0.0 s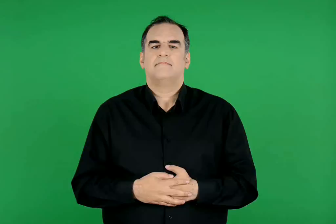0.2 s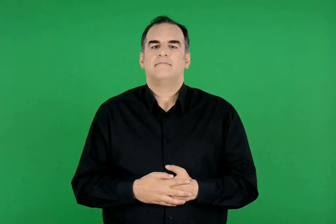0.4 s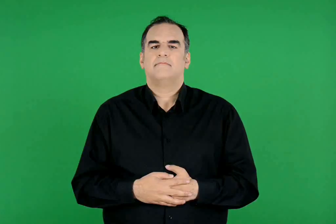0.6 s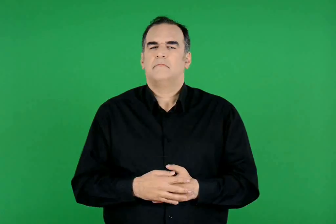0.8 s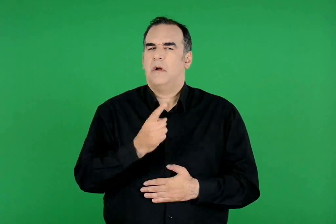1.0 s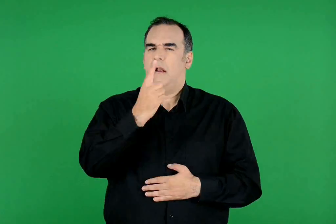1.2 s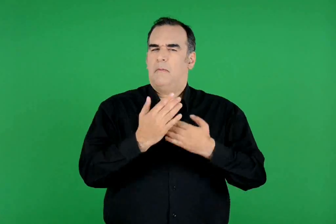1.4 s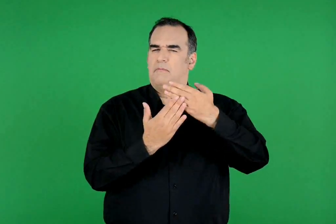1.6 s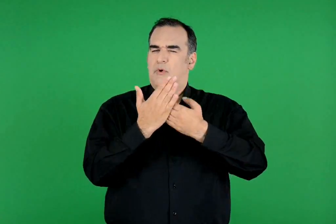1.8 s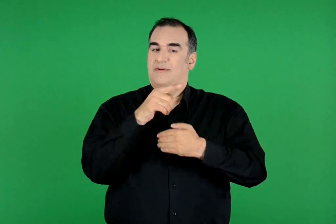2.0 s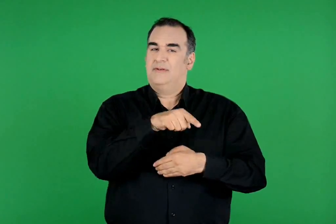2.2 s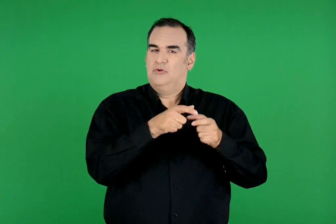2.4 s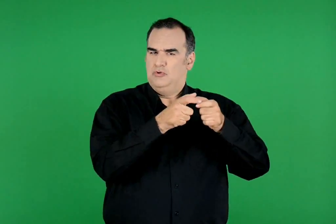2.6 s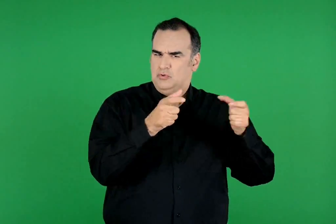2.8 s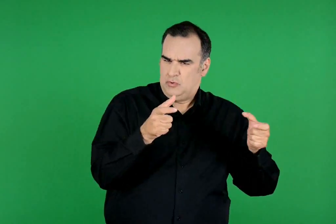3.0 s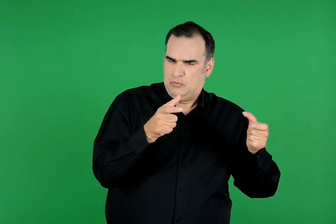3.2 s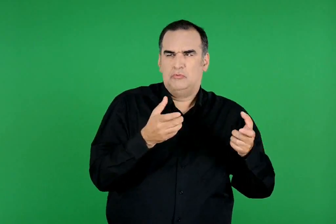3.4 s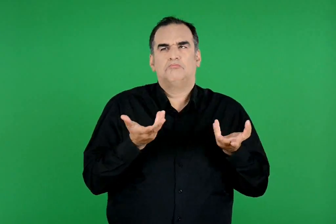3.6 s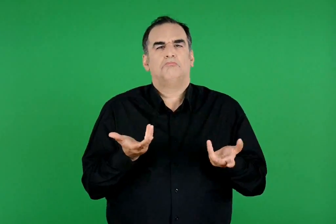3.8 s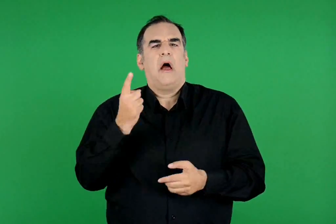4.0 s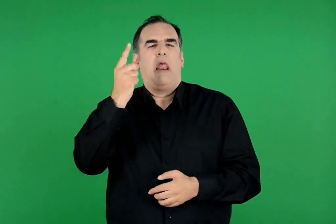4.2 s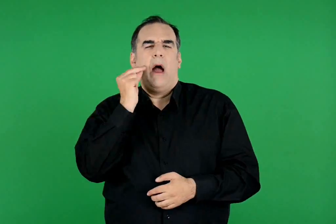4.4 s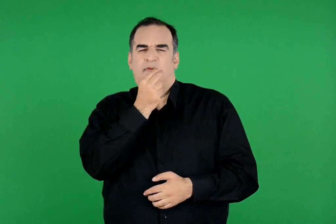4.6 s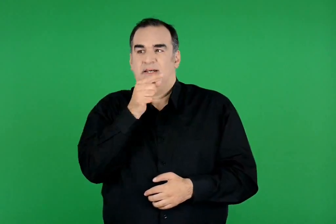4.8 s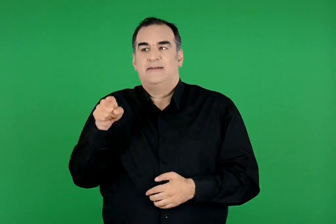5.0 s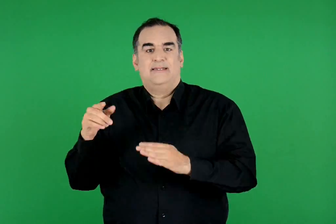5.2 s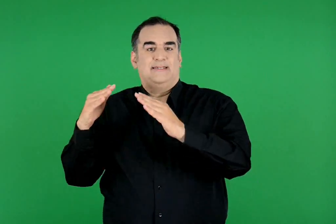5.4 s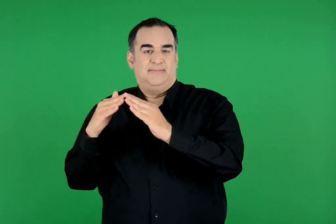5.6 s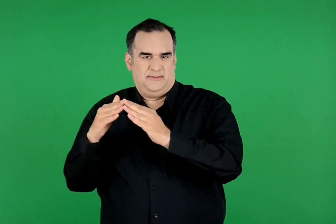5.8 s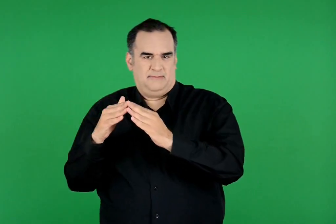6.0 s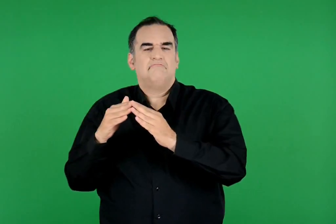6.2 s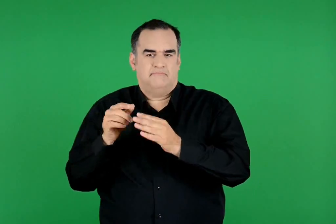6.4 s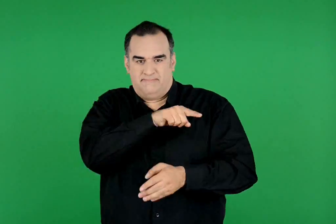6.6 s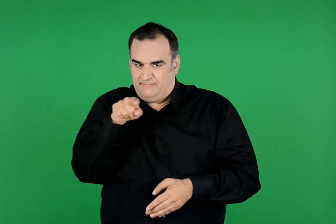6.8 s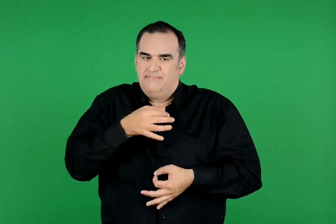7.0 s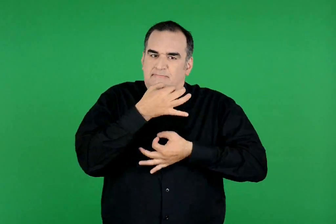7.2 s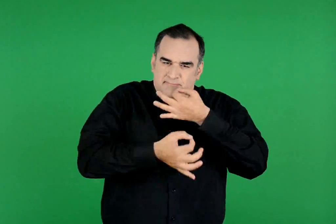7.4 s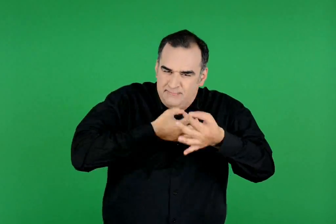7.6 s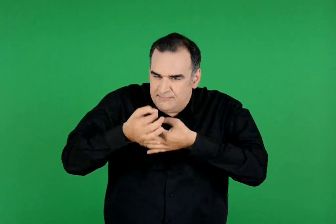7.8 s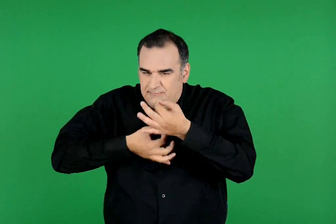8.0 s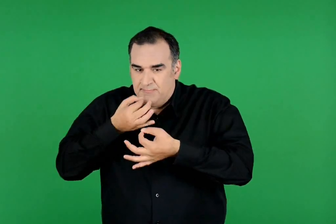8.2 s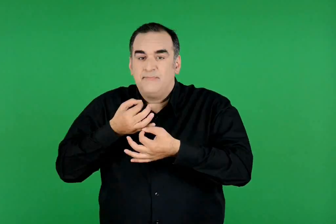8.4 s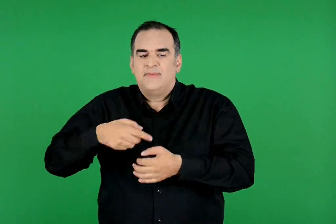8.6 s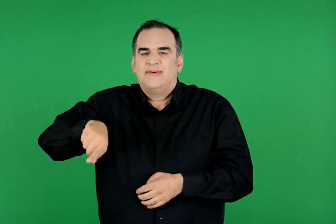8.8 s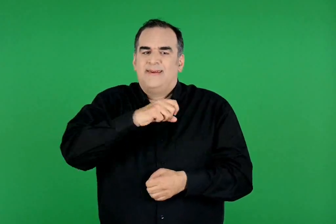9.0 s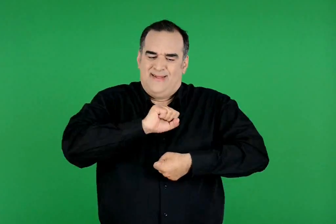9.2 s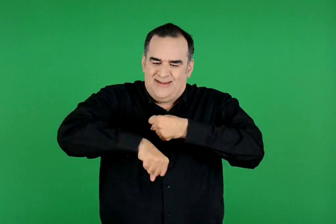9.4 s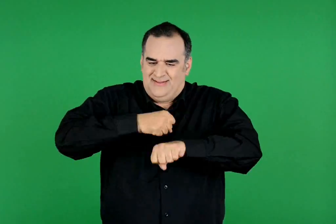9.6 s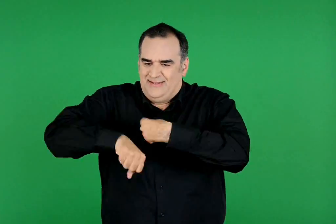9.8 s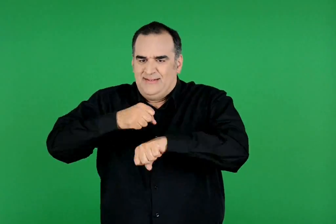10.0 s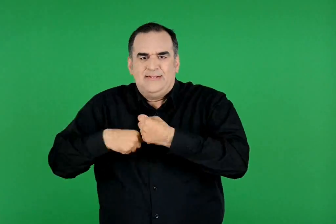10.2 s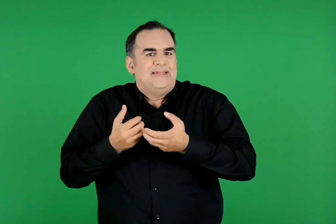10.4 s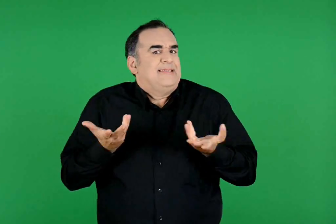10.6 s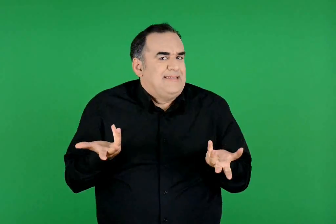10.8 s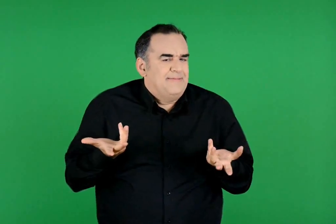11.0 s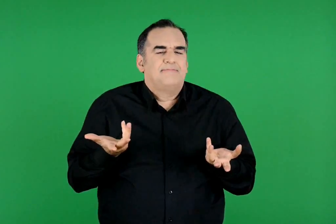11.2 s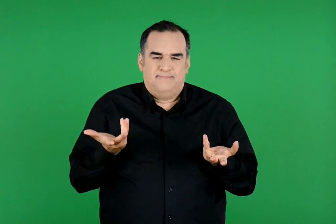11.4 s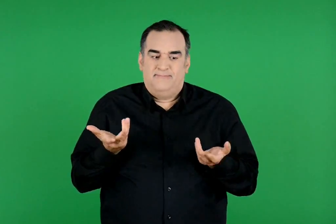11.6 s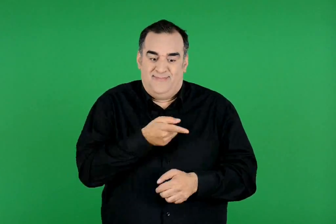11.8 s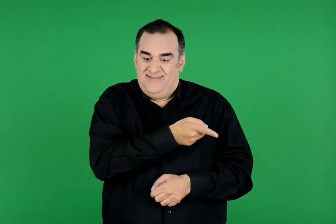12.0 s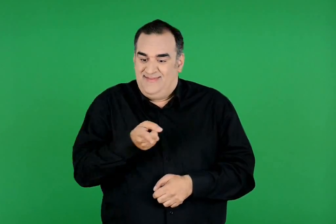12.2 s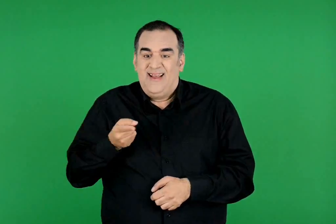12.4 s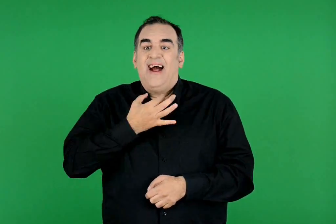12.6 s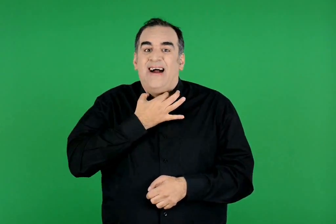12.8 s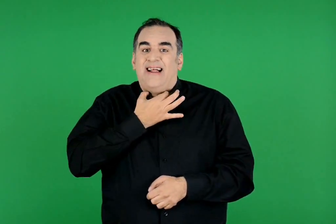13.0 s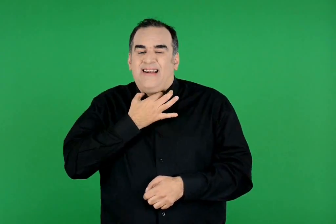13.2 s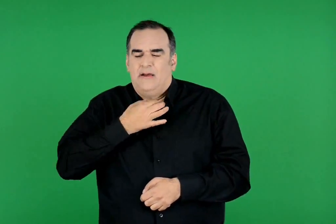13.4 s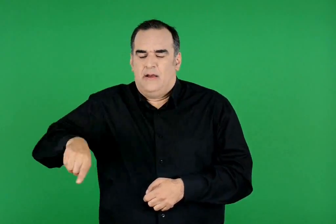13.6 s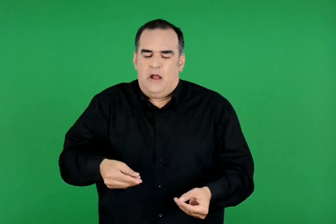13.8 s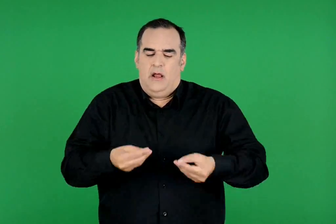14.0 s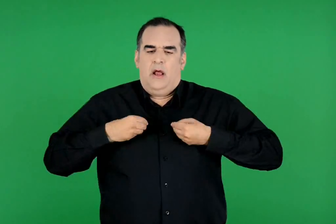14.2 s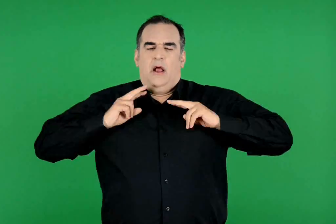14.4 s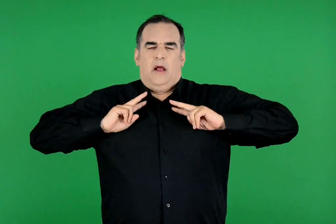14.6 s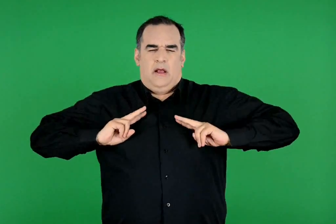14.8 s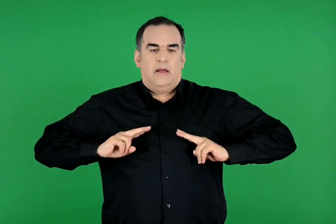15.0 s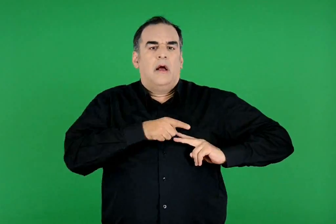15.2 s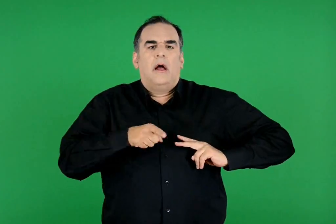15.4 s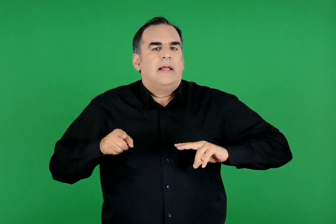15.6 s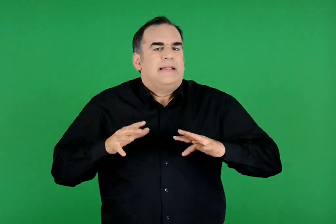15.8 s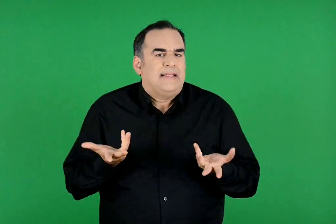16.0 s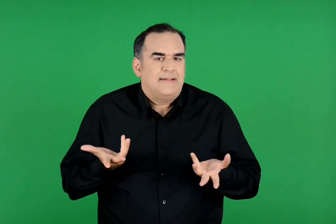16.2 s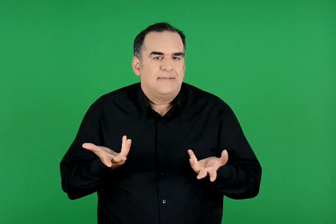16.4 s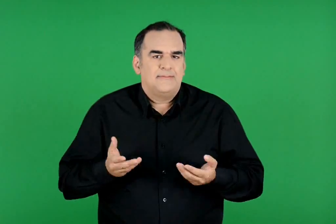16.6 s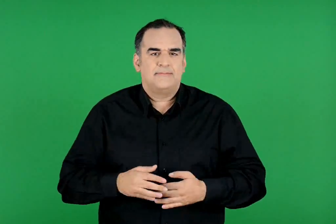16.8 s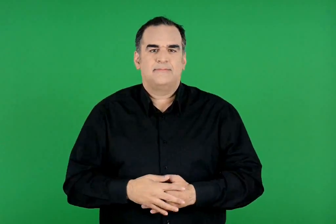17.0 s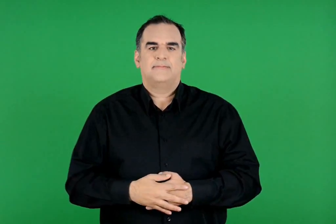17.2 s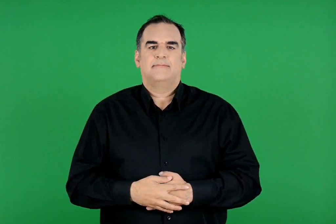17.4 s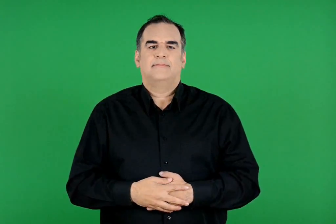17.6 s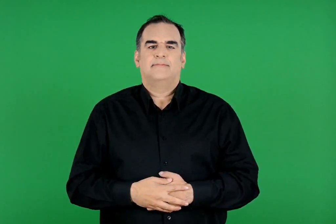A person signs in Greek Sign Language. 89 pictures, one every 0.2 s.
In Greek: περιγράφουμε ένα πρωινό στο σχολείο ή ένα απόγευμα στο σπίτι μας. τι δραστηριότητες κάνουμε ; ποιες ανάγκες μας ικανοποιούμε με αυτές ;
